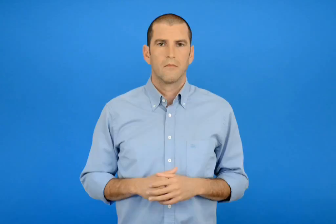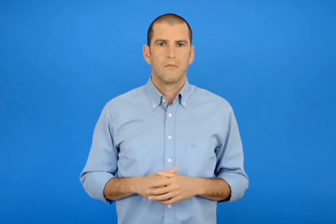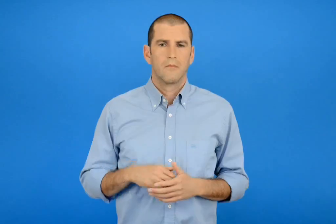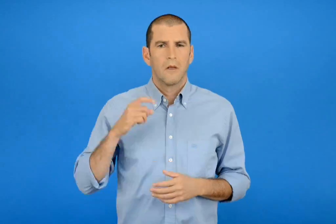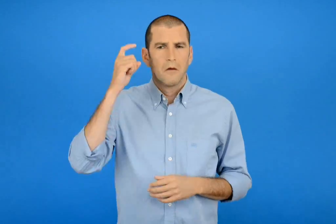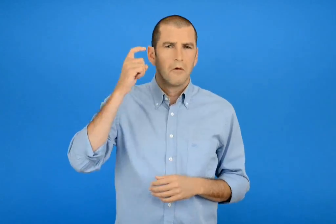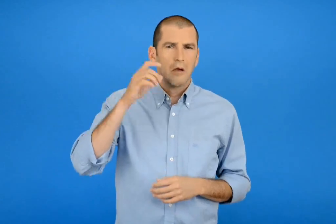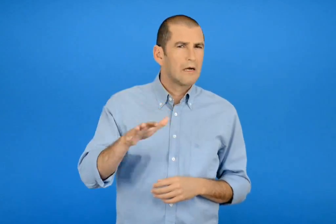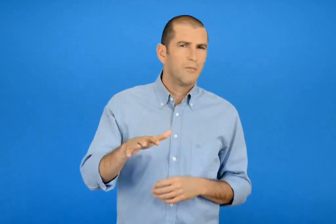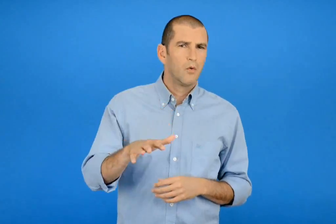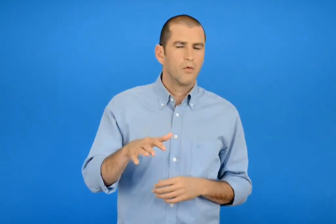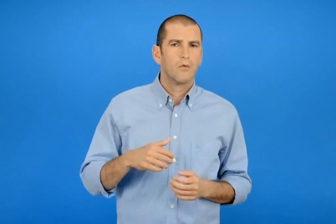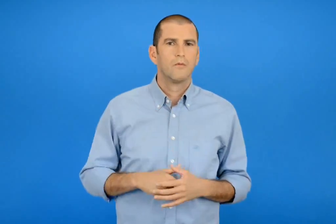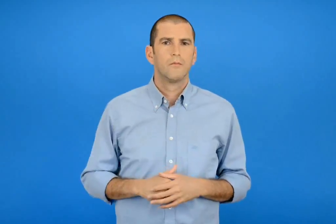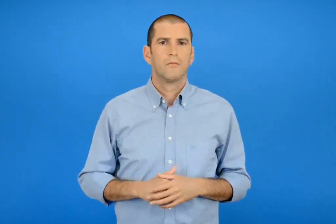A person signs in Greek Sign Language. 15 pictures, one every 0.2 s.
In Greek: εκτιμώ
